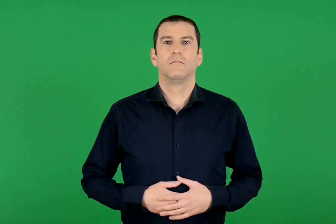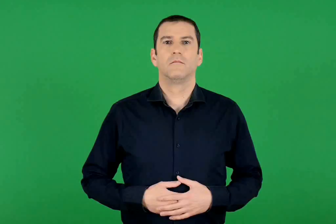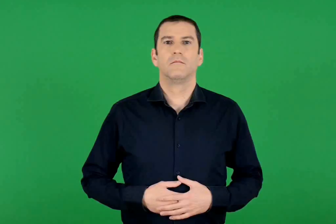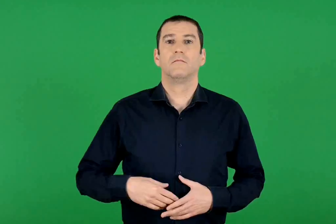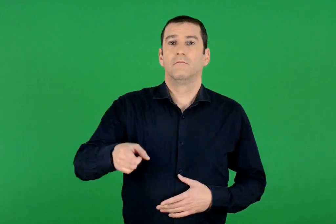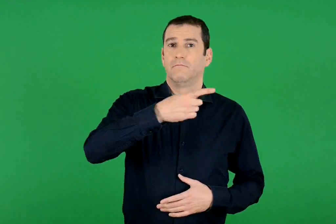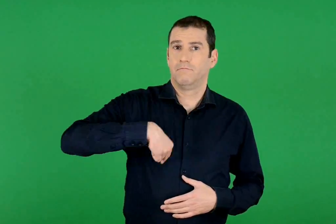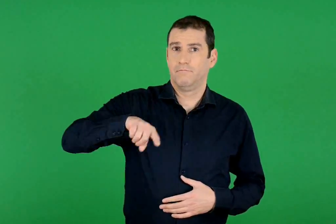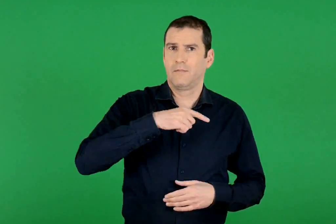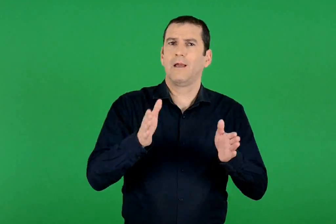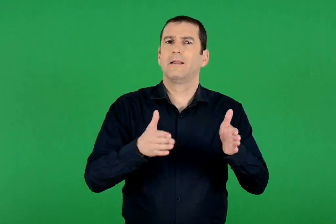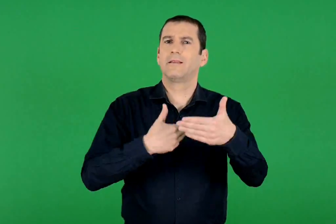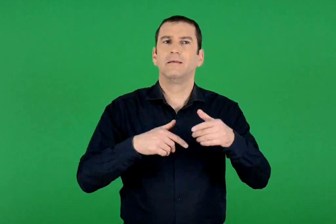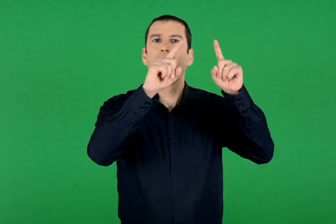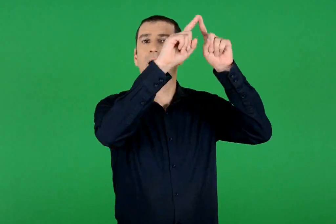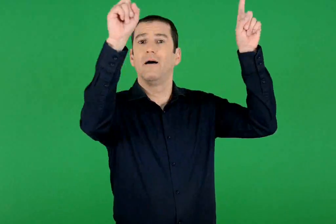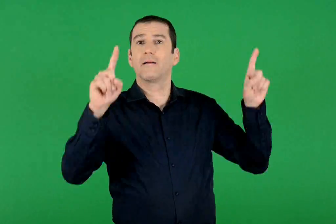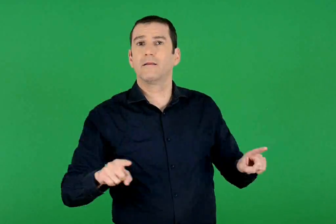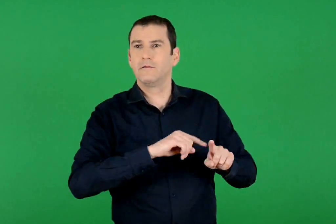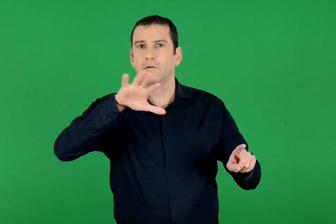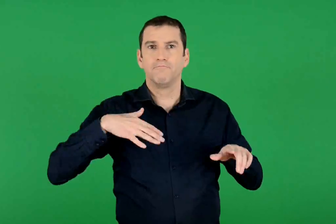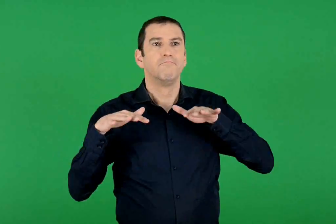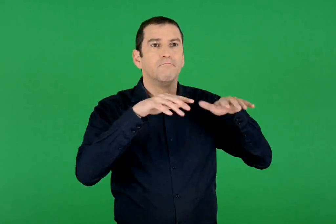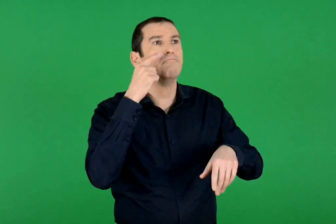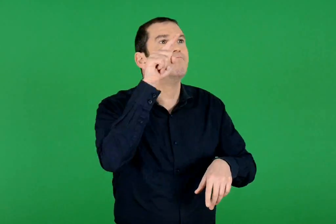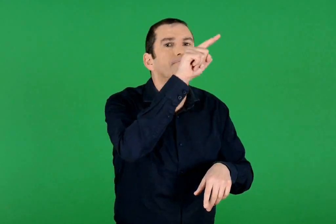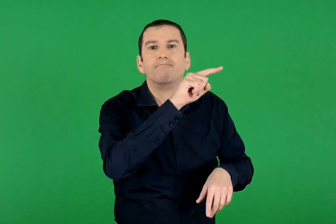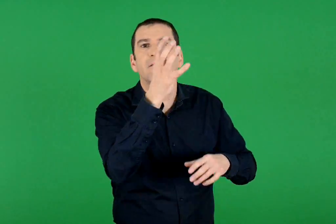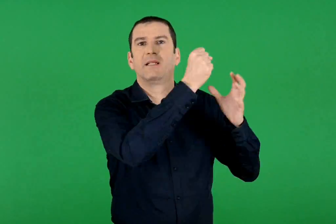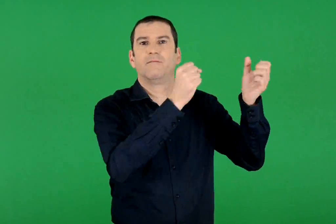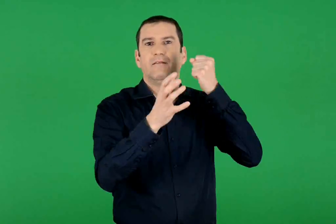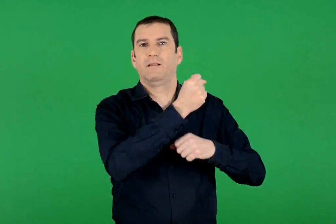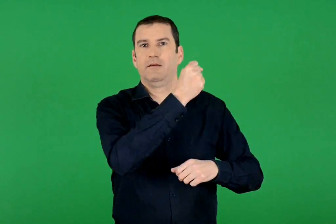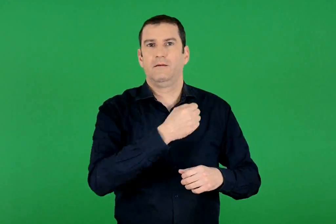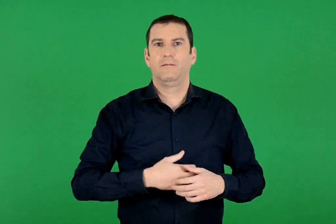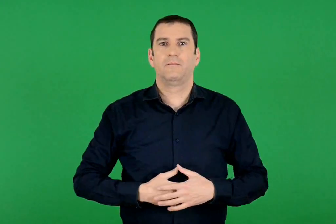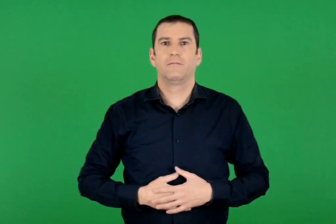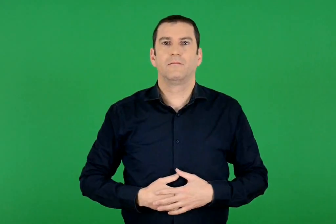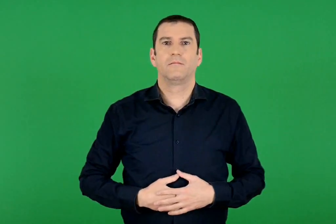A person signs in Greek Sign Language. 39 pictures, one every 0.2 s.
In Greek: πηγαίνουμε στον χάρτη της τάξης και τα βρίσκουμε
